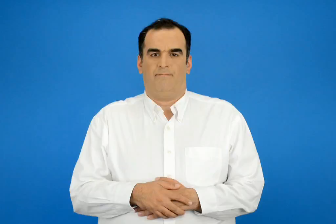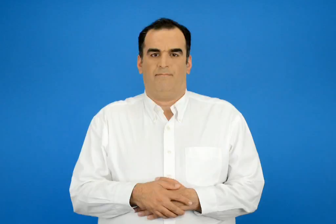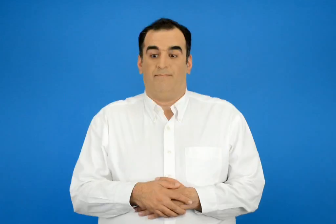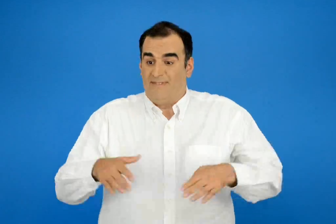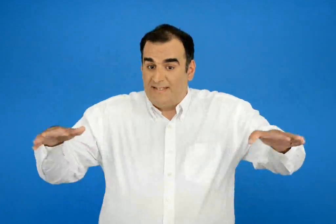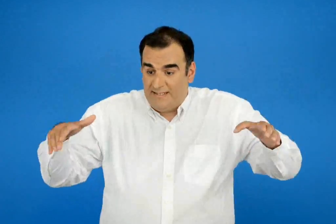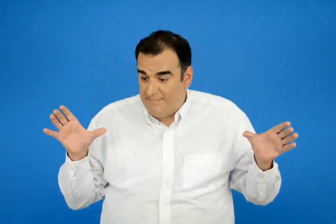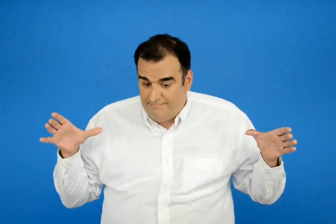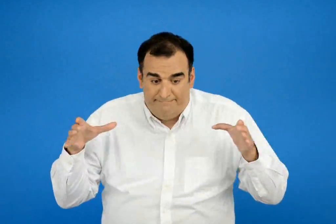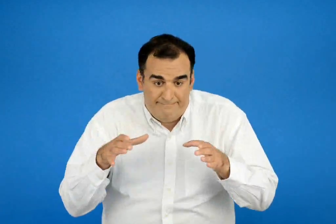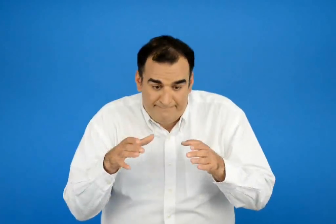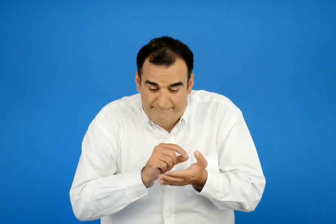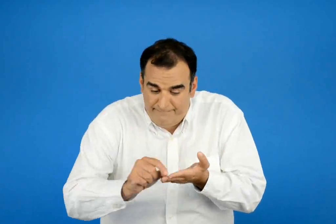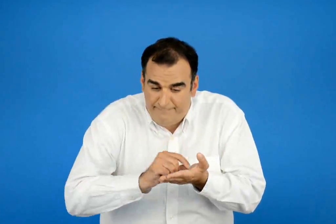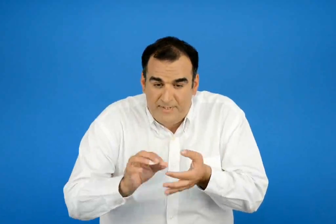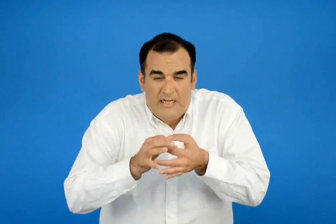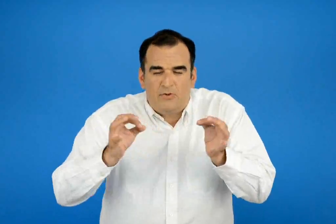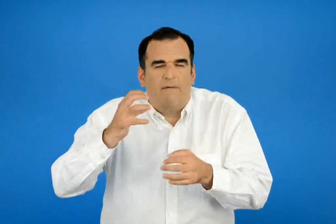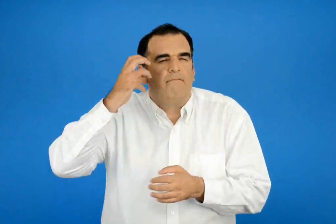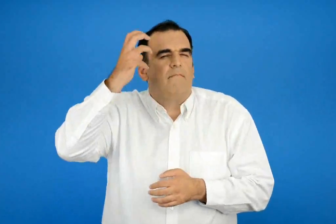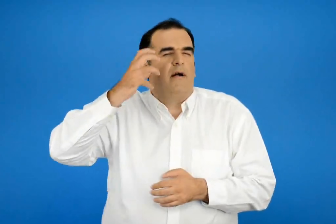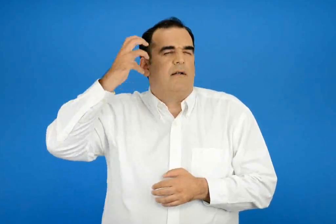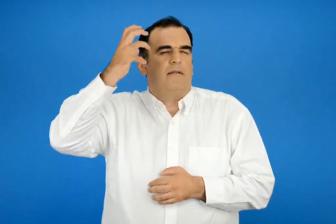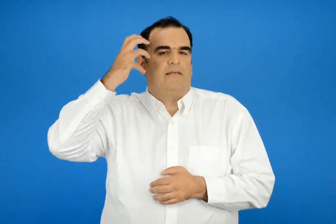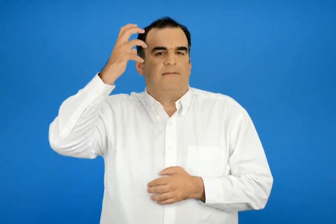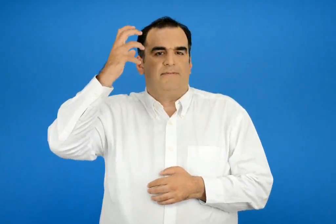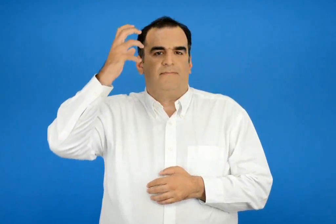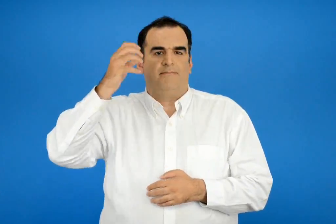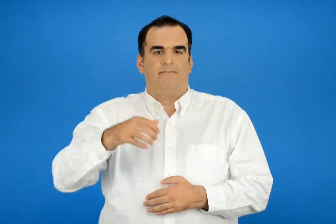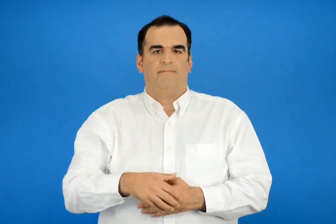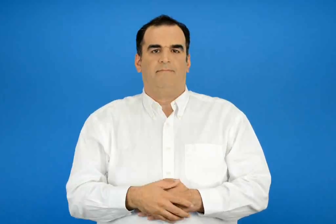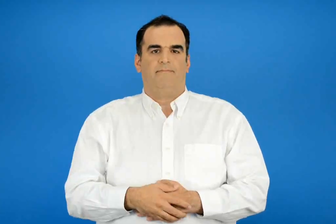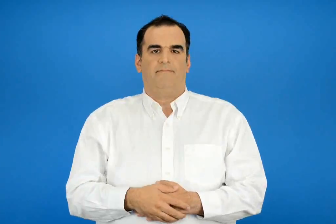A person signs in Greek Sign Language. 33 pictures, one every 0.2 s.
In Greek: ελατέ να φτιάξουμε μια ομαδική φανταστική ιστορία
